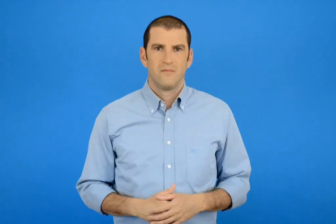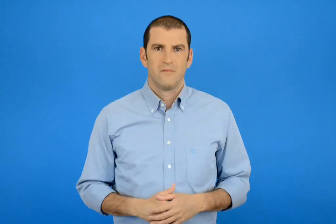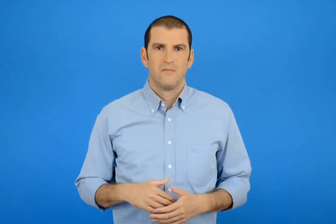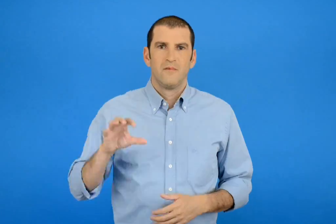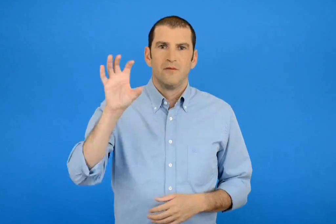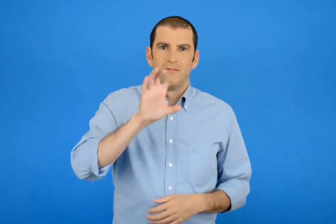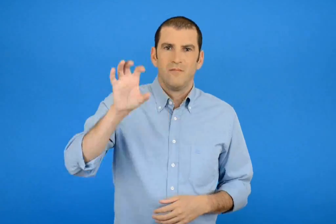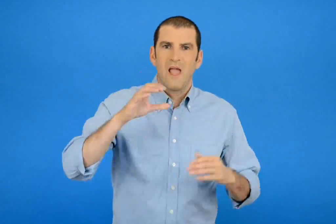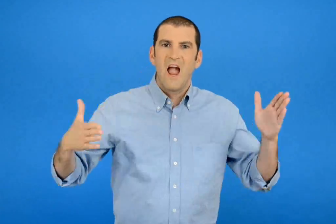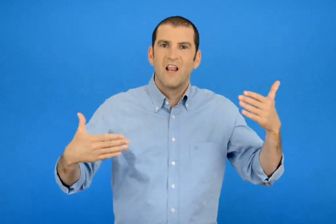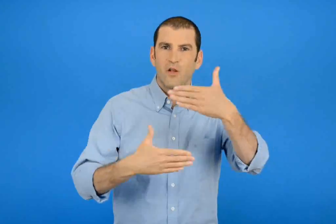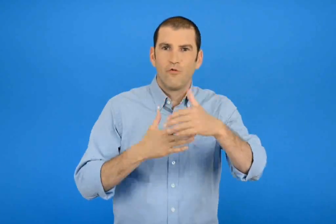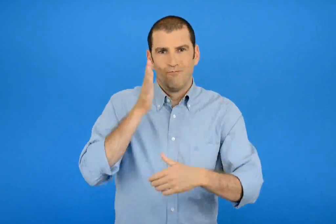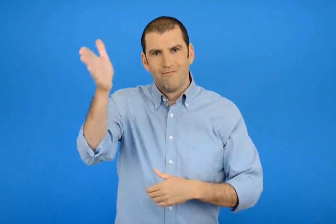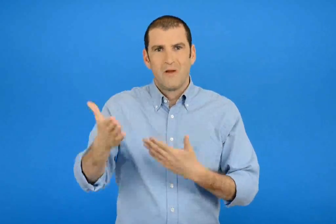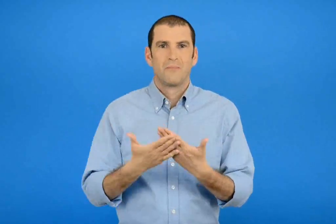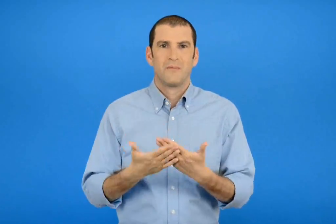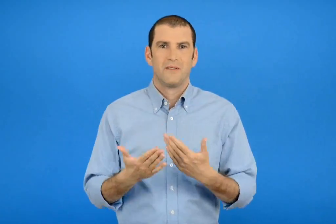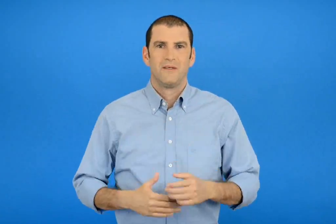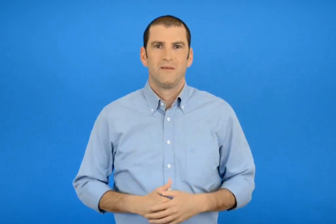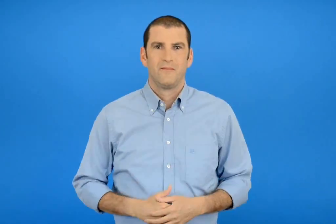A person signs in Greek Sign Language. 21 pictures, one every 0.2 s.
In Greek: επίσκεψη στο ενυδρείο
